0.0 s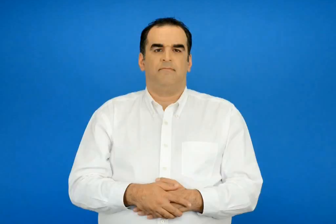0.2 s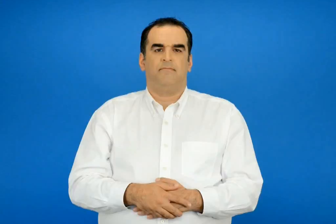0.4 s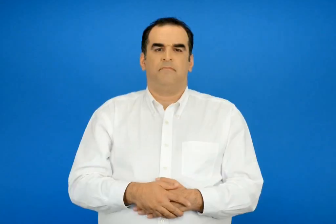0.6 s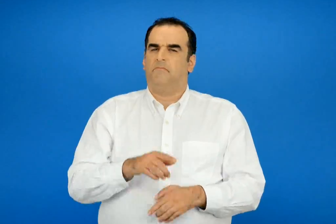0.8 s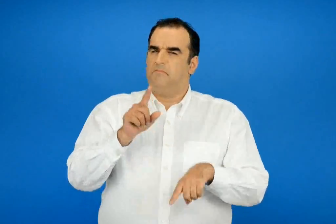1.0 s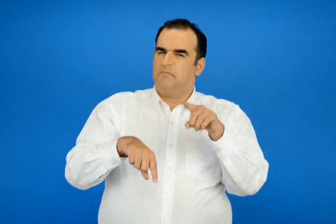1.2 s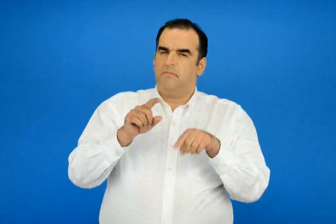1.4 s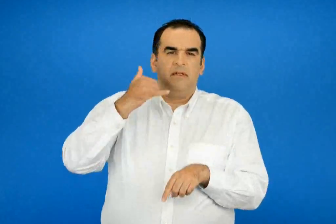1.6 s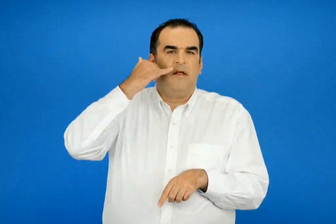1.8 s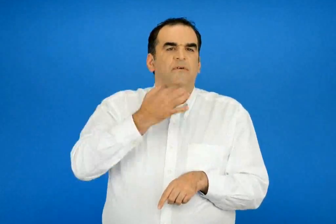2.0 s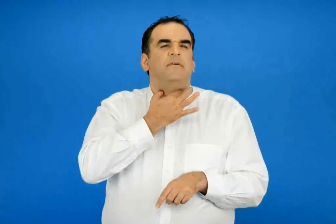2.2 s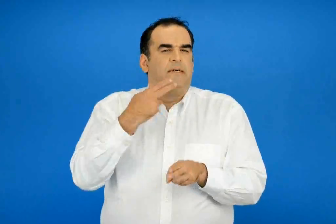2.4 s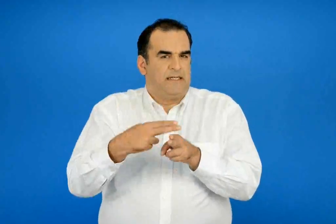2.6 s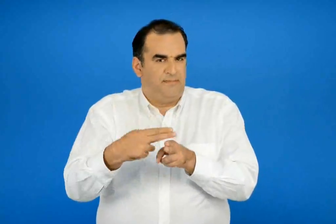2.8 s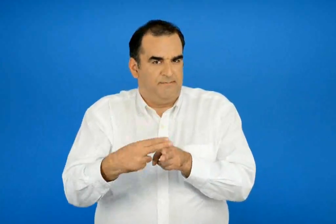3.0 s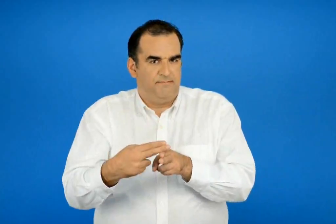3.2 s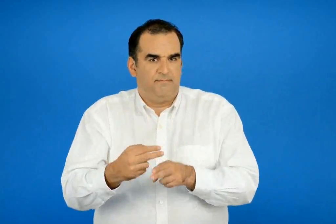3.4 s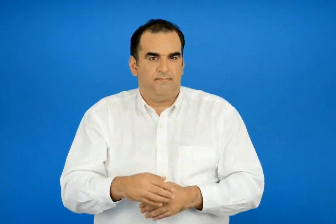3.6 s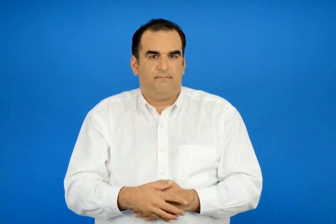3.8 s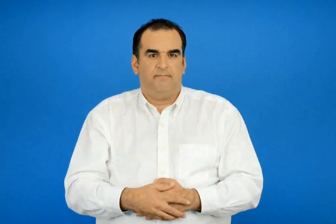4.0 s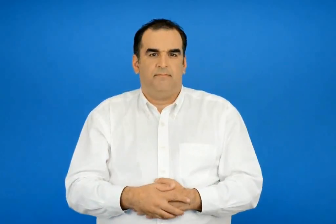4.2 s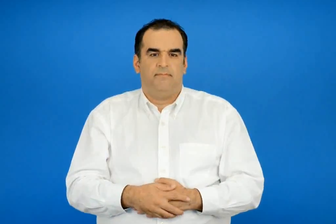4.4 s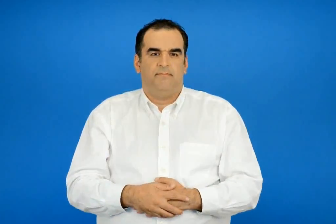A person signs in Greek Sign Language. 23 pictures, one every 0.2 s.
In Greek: κάποια χρήσιμα τηλεφωνά
